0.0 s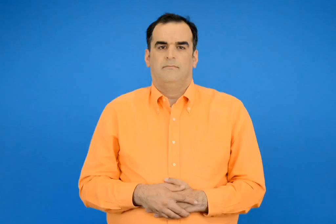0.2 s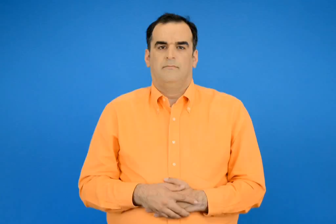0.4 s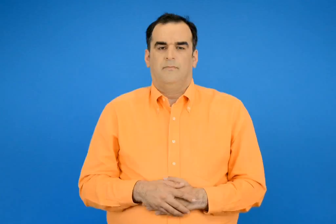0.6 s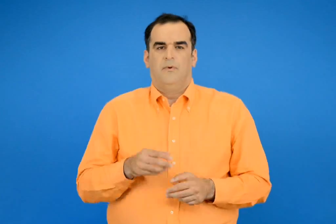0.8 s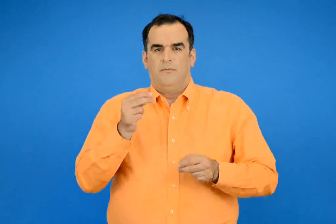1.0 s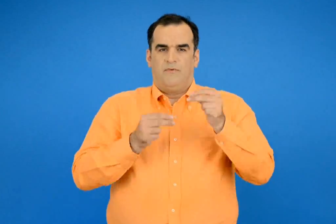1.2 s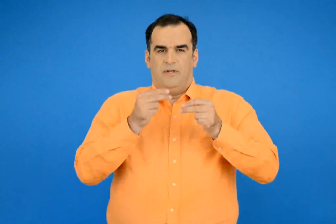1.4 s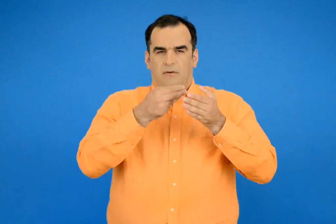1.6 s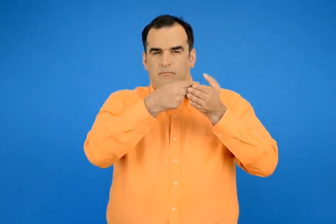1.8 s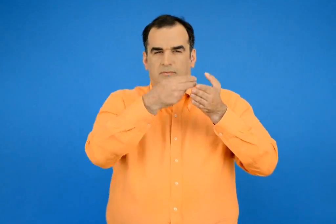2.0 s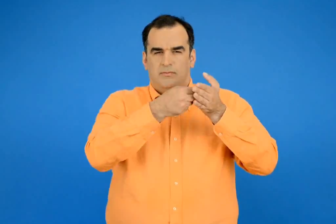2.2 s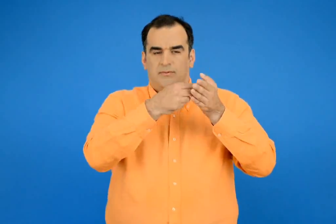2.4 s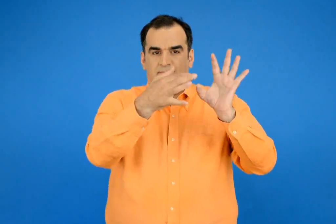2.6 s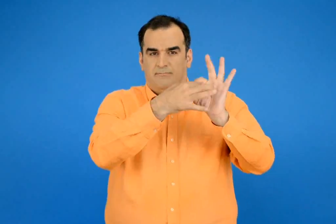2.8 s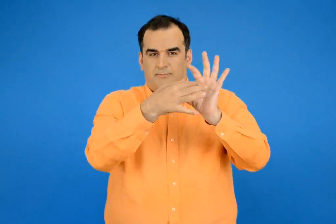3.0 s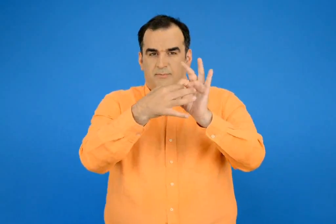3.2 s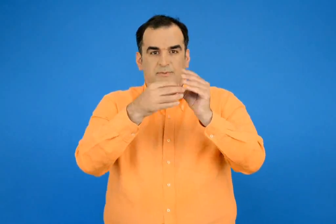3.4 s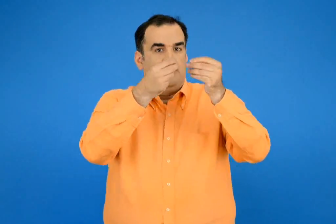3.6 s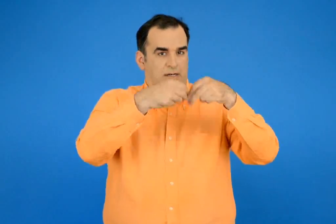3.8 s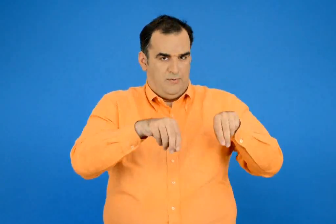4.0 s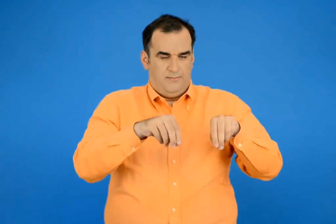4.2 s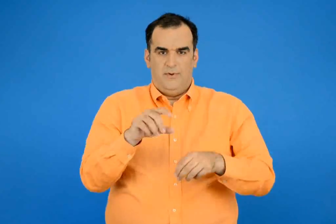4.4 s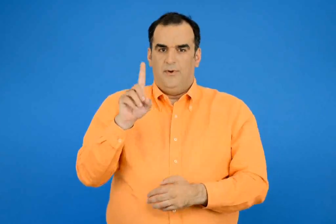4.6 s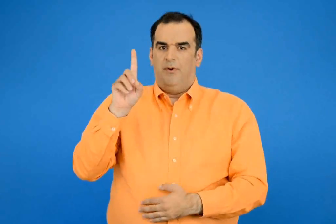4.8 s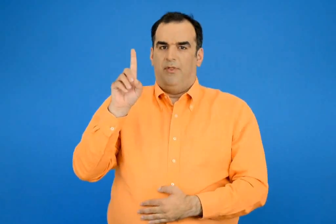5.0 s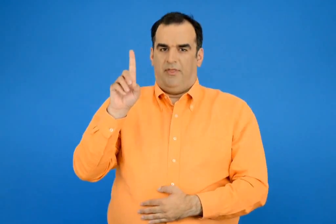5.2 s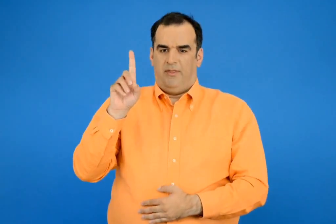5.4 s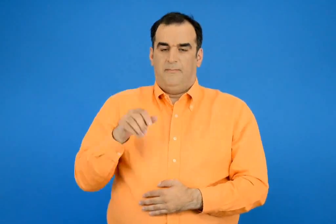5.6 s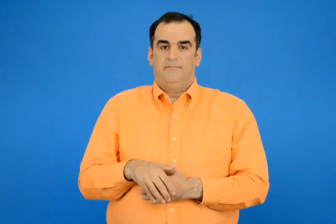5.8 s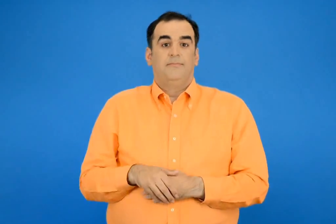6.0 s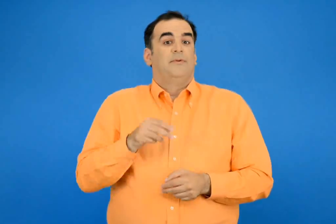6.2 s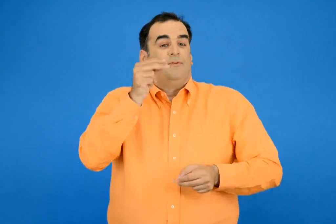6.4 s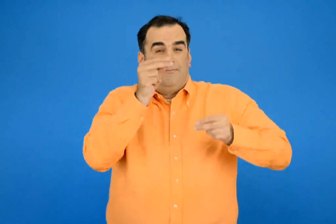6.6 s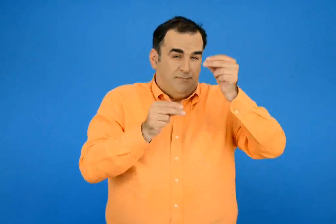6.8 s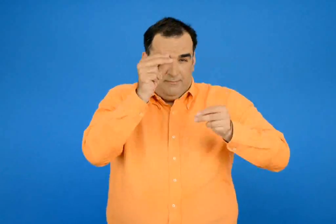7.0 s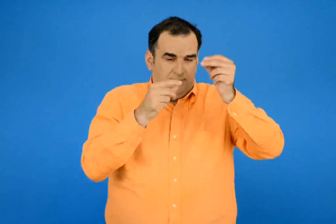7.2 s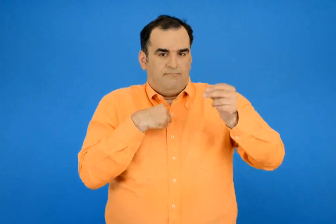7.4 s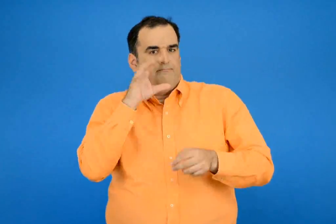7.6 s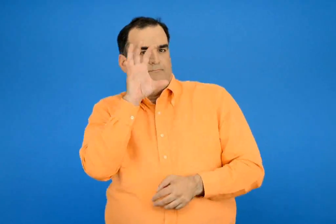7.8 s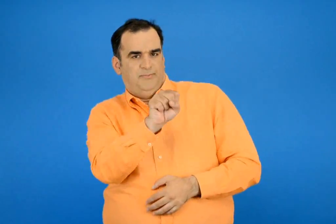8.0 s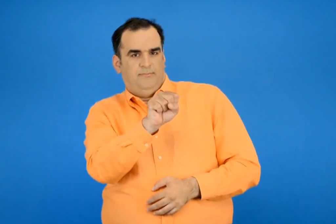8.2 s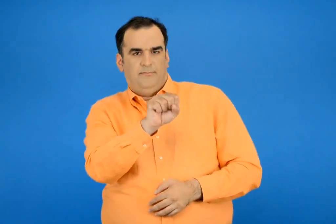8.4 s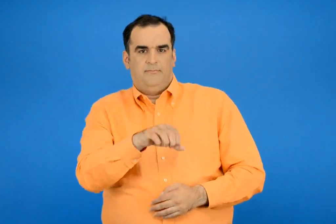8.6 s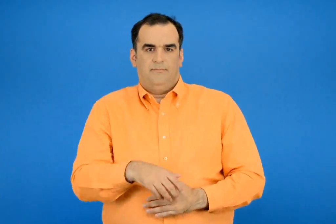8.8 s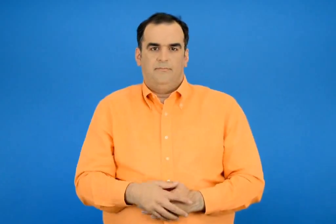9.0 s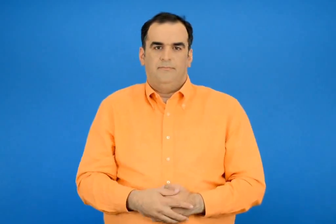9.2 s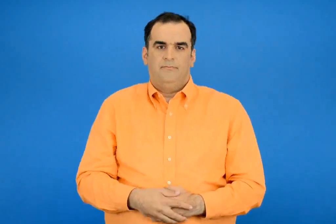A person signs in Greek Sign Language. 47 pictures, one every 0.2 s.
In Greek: λύνω σύνθετα προβλήματα δ η εκτίμηση στους υπολογισμούς
